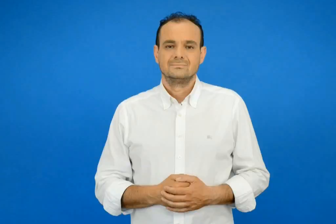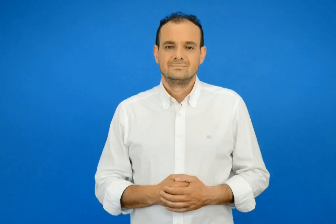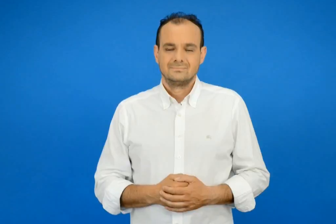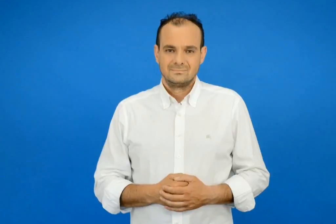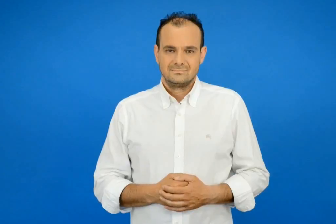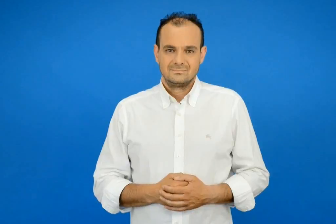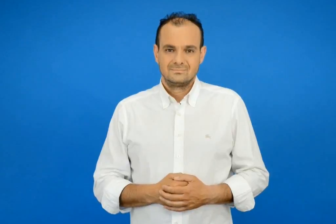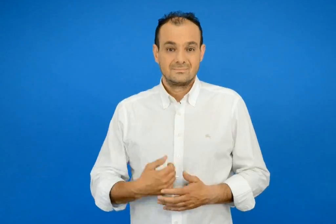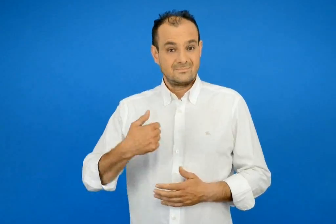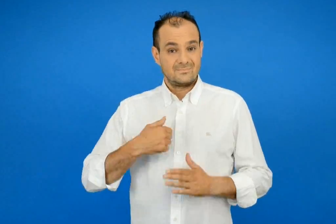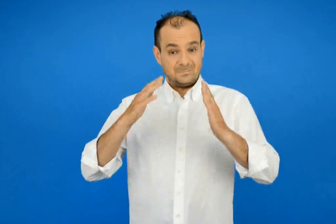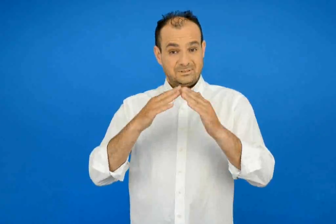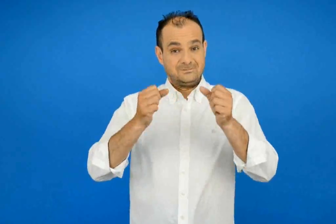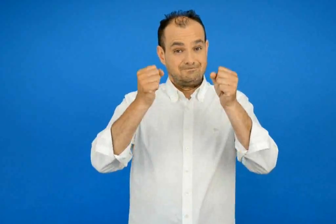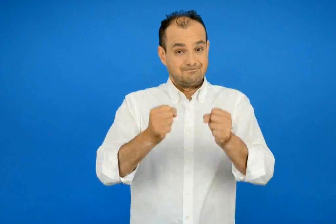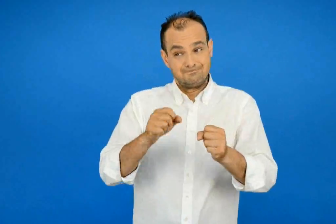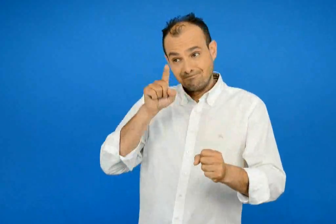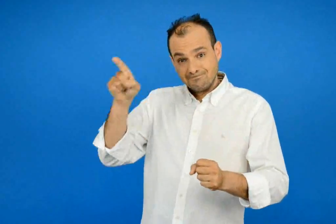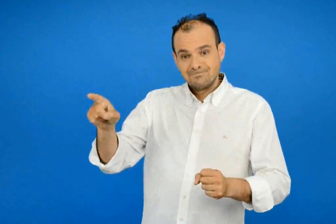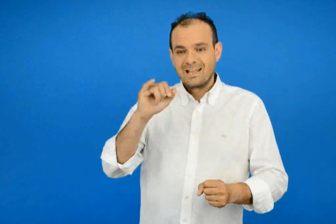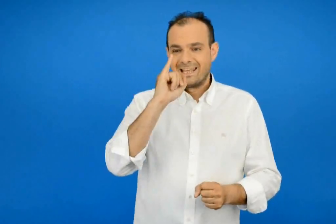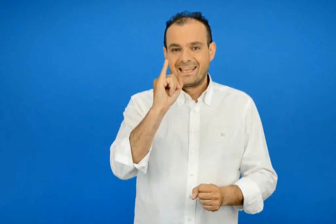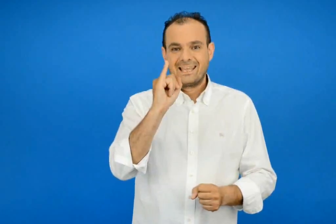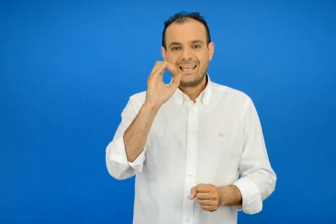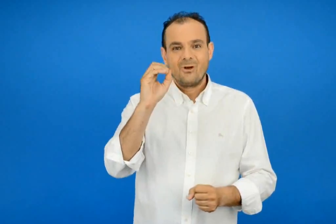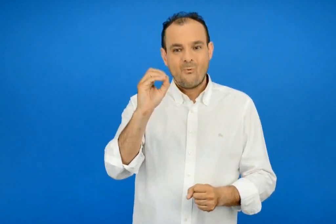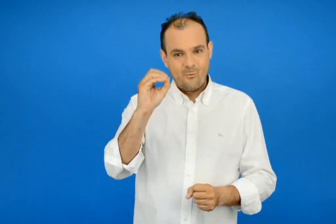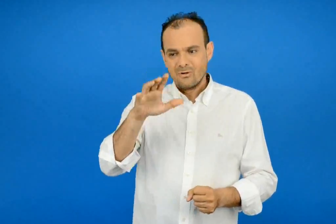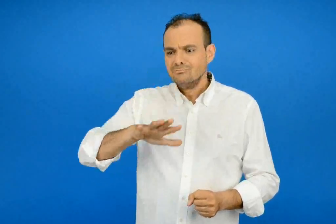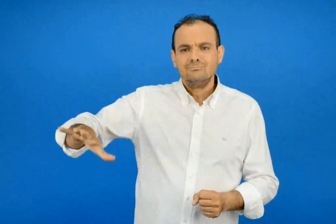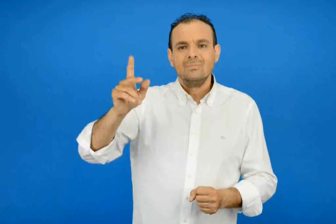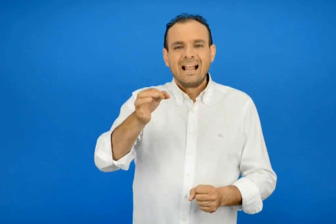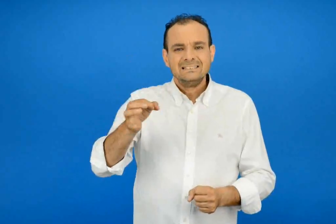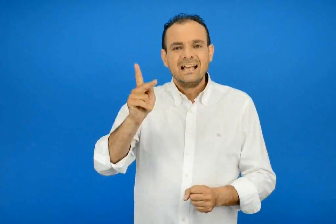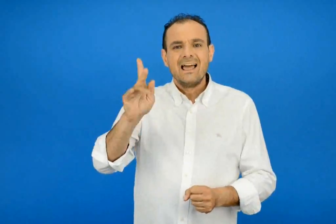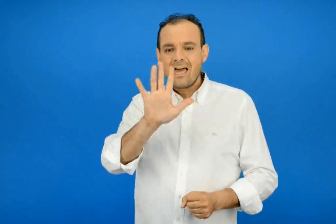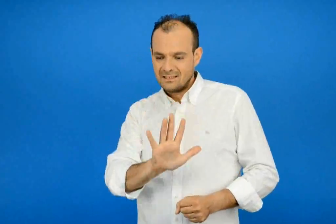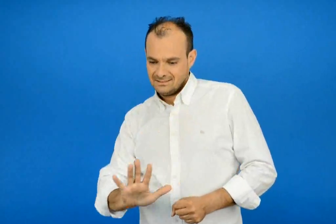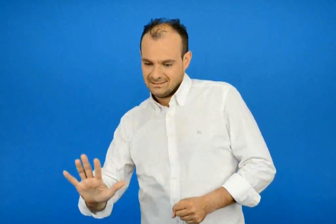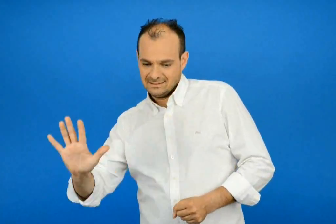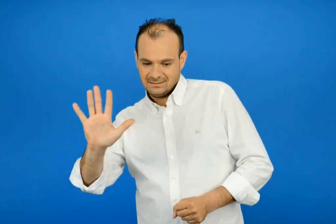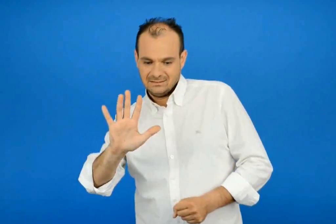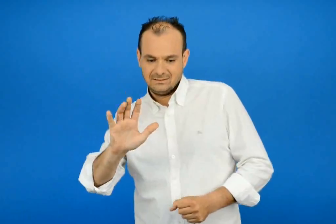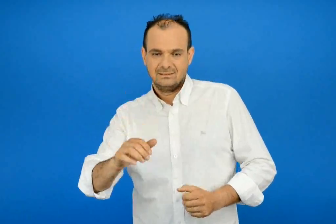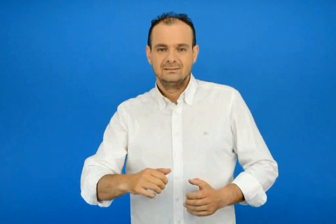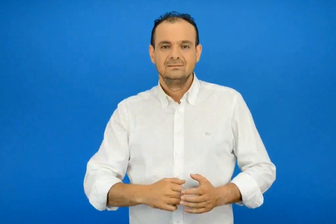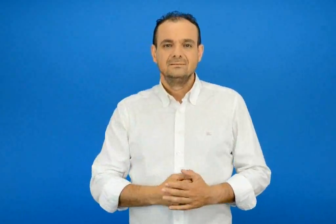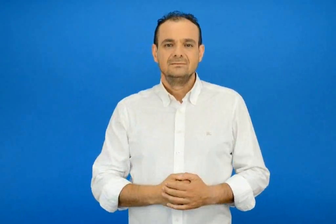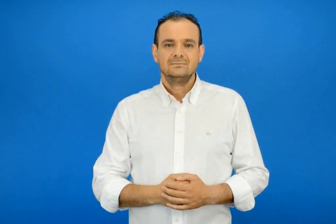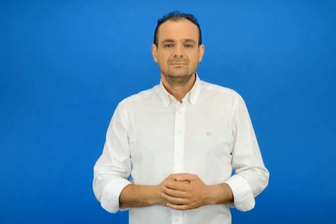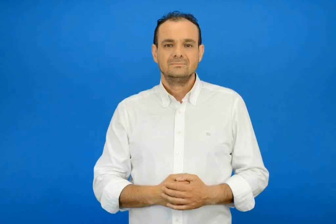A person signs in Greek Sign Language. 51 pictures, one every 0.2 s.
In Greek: κατοικώ στην ιο νησί των κυκλάδων
